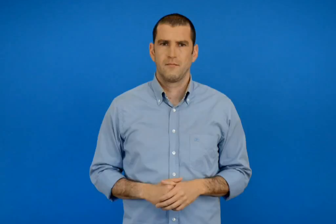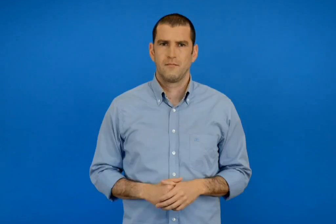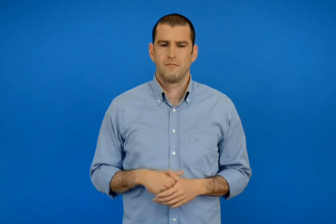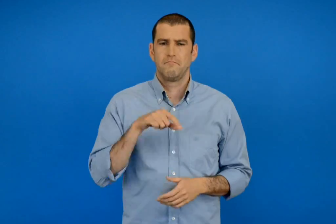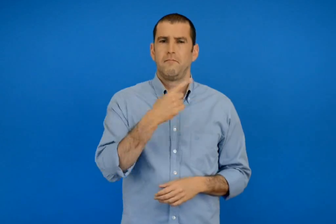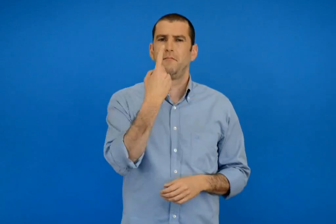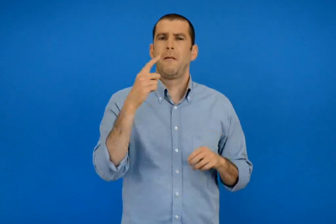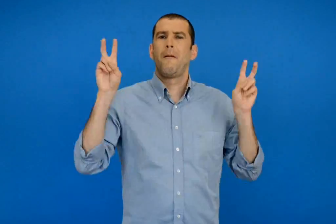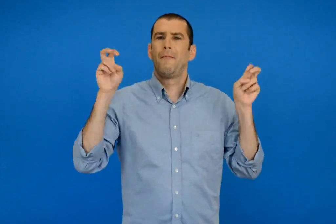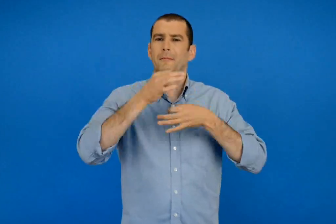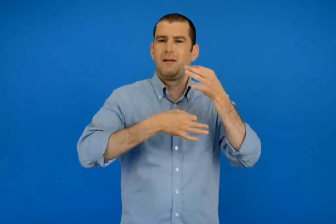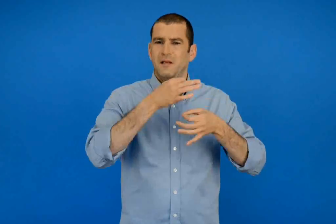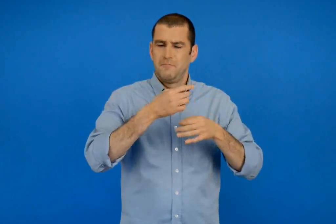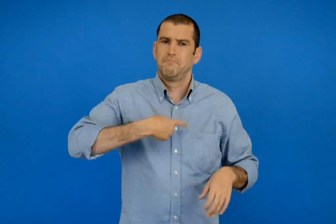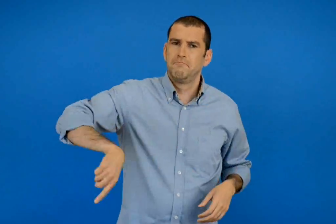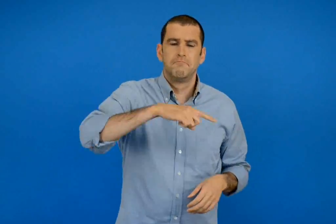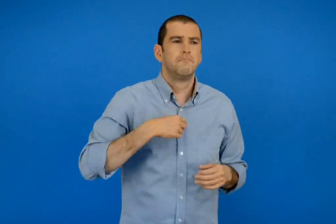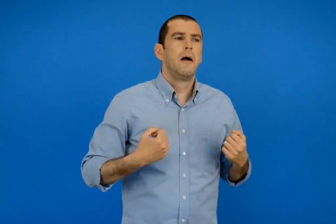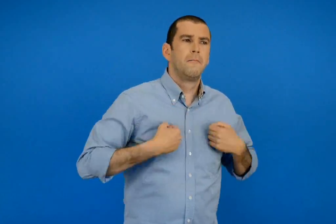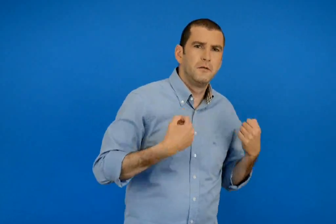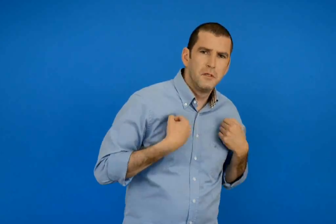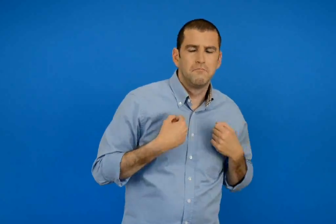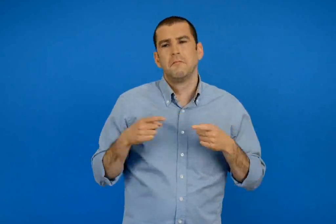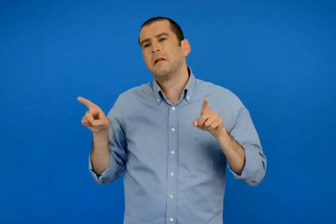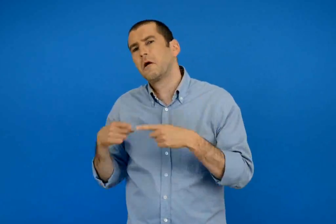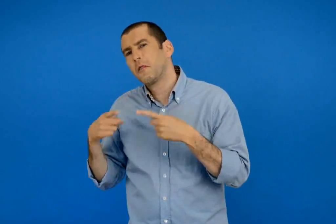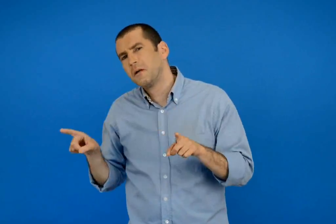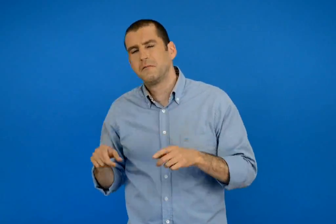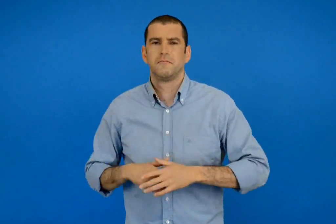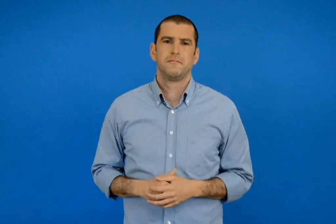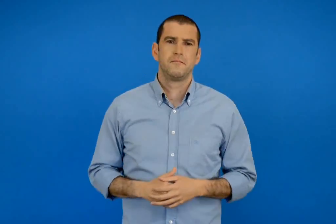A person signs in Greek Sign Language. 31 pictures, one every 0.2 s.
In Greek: παίζουμε η τραγουδάμε μια παροιμία
